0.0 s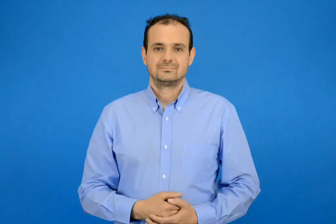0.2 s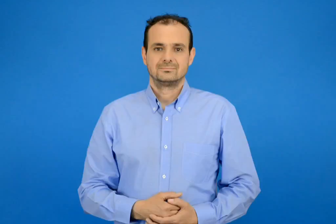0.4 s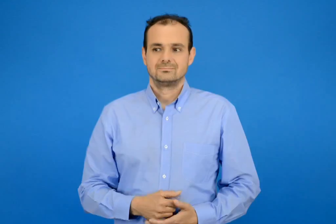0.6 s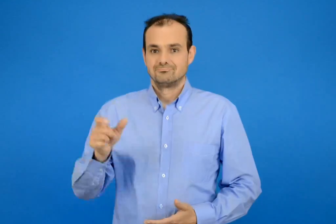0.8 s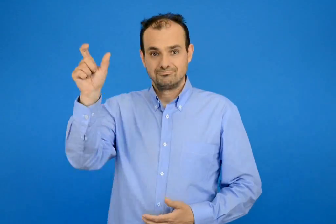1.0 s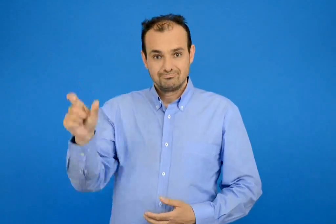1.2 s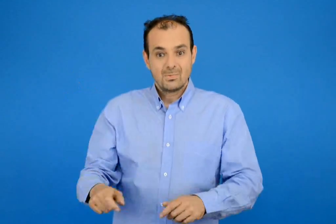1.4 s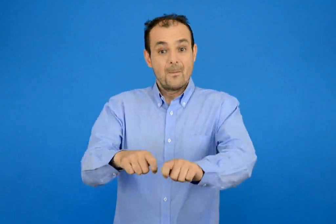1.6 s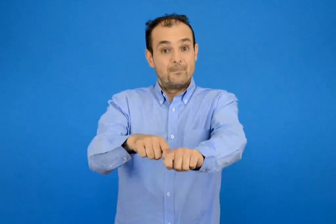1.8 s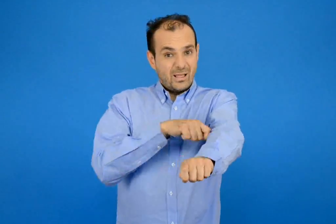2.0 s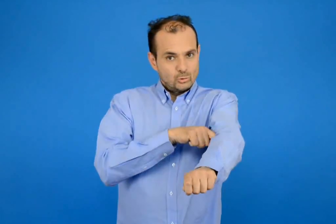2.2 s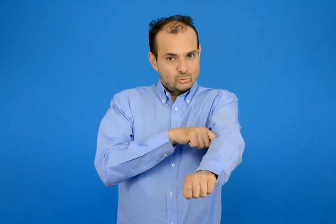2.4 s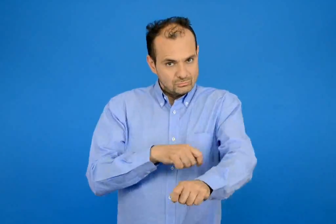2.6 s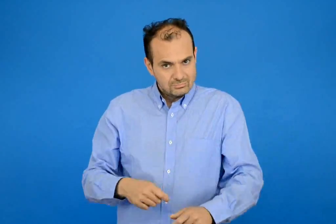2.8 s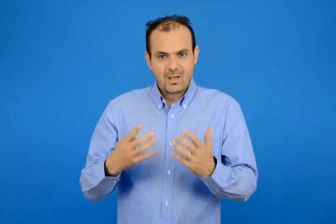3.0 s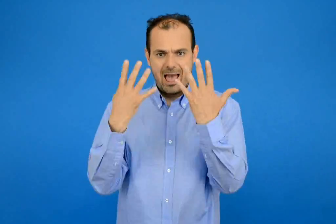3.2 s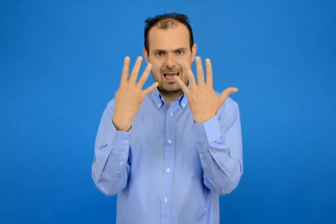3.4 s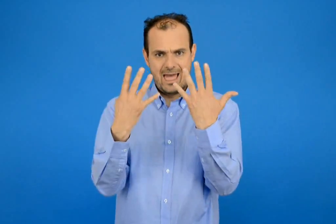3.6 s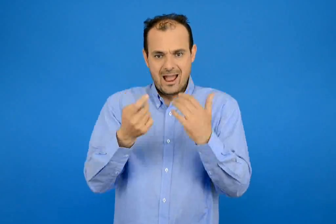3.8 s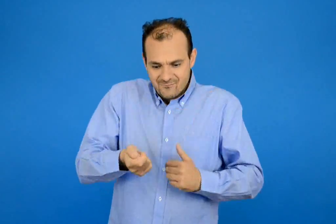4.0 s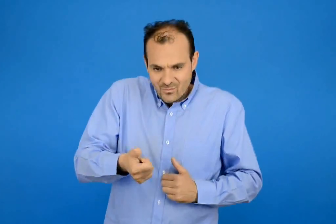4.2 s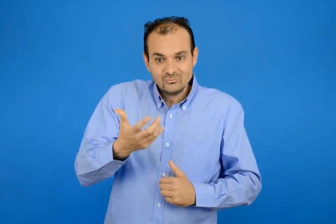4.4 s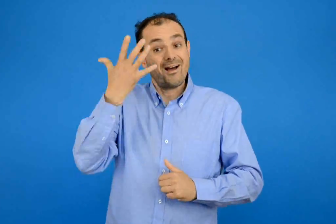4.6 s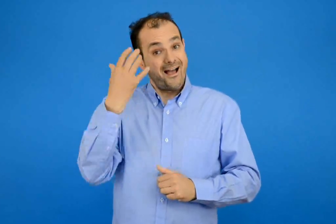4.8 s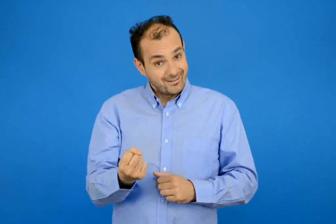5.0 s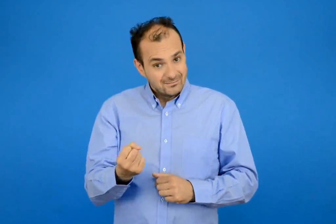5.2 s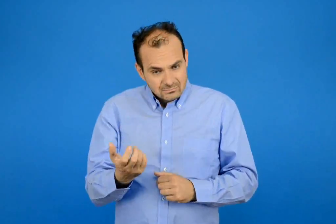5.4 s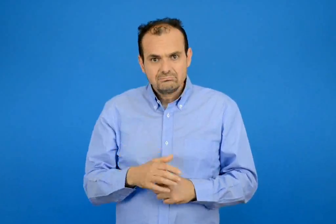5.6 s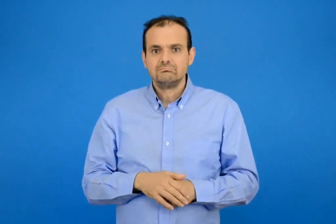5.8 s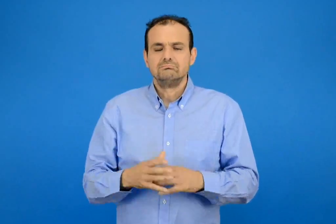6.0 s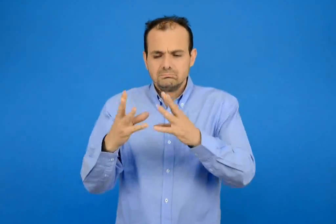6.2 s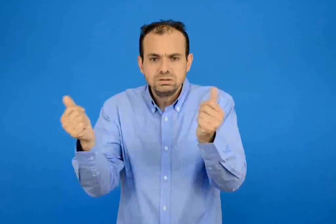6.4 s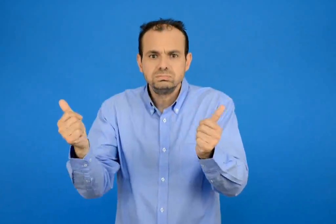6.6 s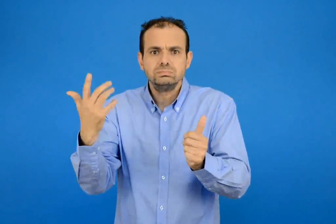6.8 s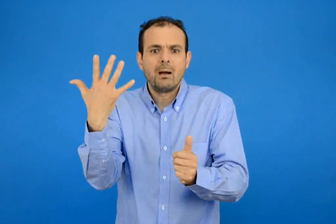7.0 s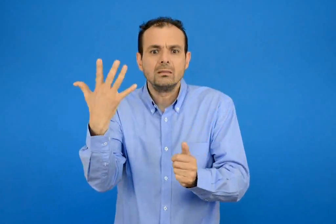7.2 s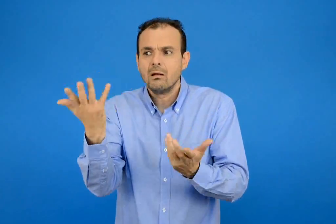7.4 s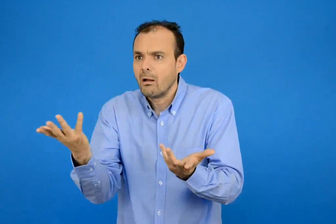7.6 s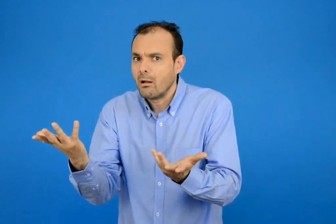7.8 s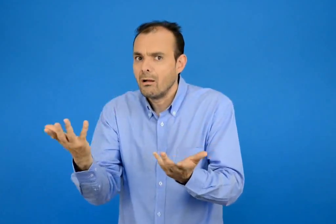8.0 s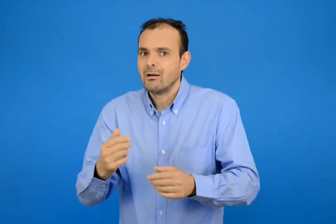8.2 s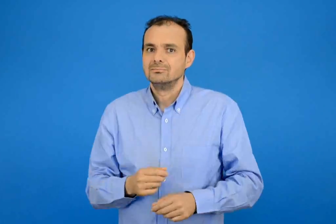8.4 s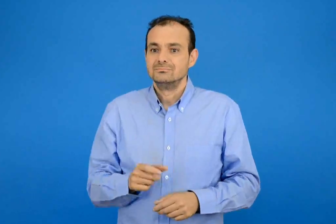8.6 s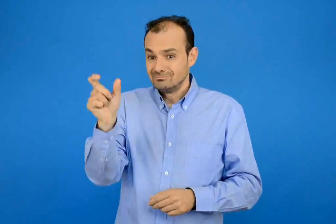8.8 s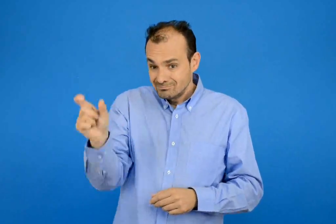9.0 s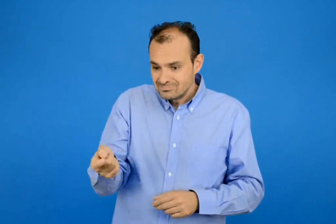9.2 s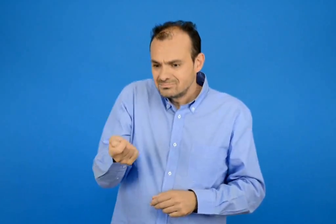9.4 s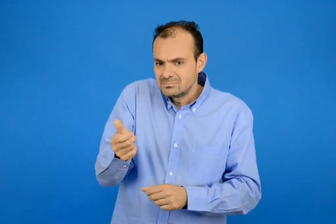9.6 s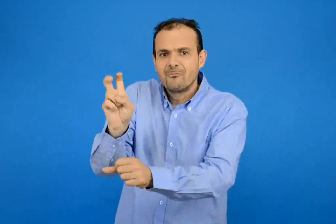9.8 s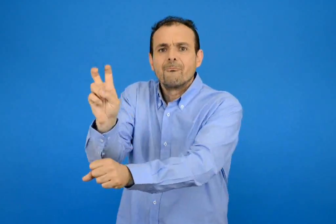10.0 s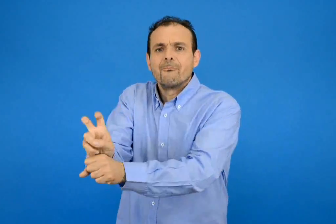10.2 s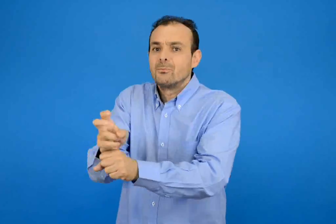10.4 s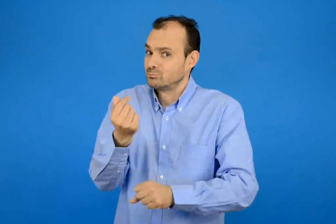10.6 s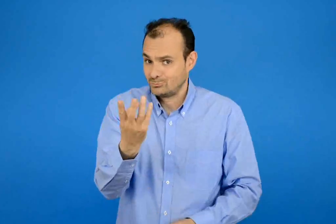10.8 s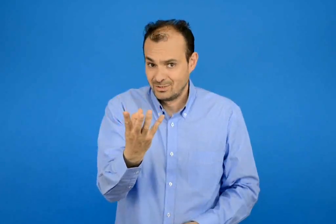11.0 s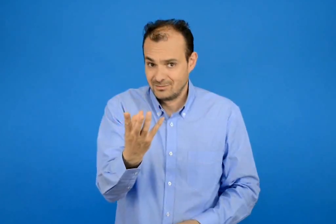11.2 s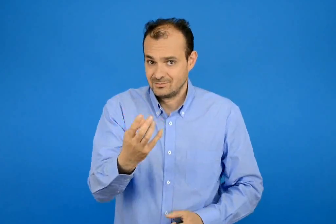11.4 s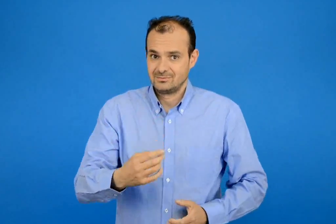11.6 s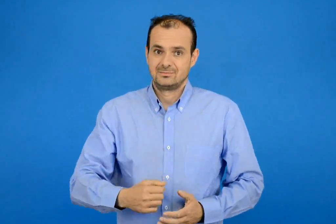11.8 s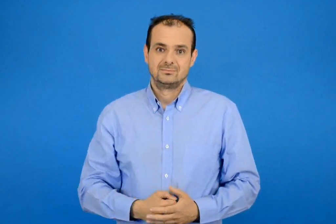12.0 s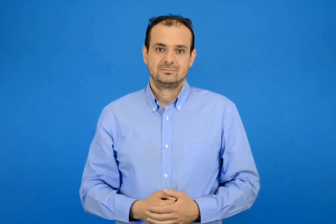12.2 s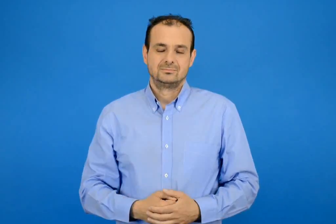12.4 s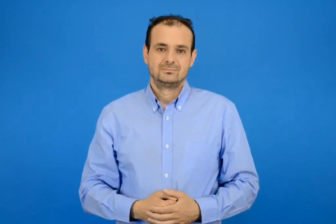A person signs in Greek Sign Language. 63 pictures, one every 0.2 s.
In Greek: ο πέτρος έχει 9 βόλους χάνει τους 5 πόσοι βόλοι του έμειναν ;
